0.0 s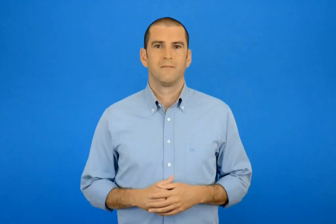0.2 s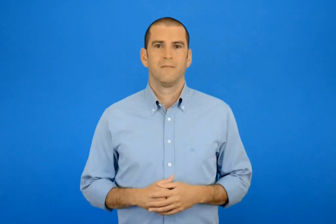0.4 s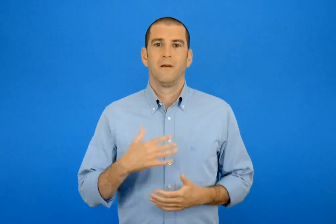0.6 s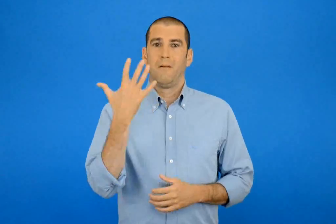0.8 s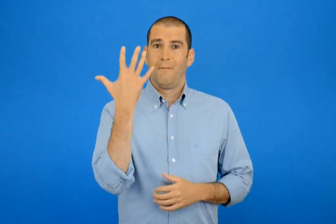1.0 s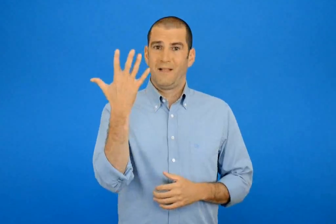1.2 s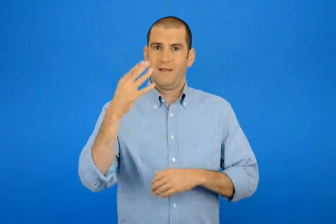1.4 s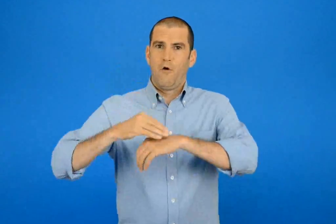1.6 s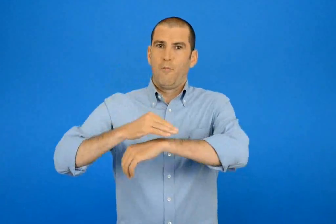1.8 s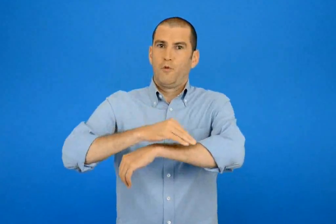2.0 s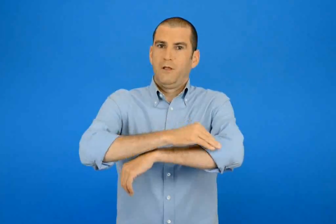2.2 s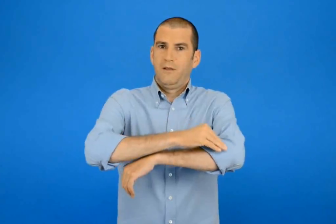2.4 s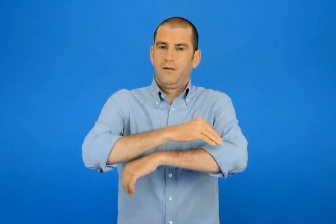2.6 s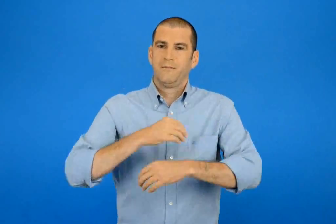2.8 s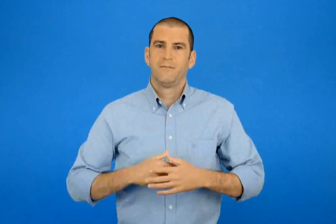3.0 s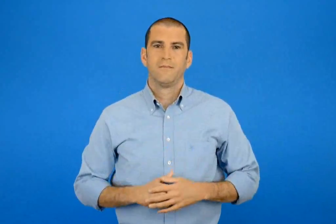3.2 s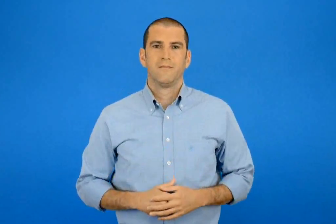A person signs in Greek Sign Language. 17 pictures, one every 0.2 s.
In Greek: πέντε ποντικοί
